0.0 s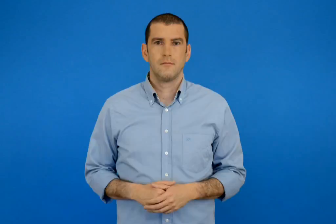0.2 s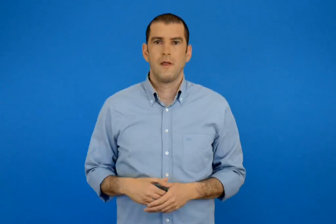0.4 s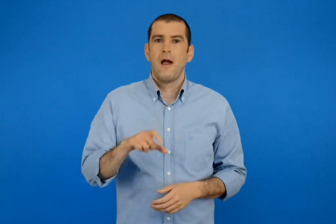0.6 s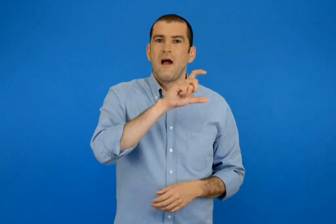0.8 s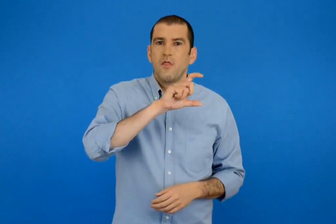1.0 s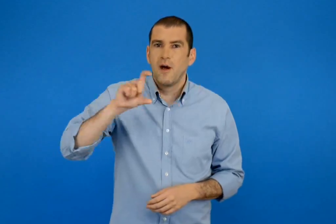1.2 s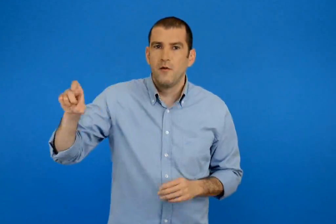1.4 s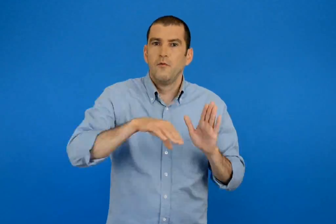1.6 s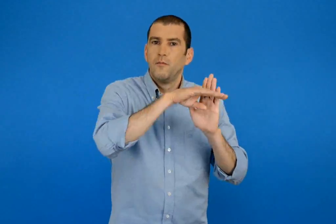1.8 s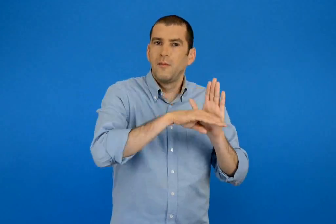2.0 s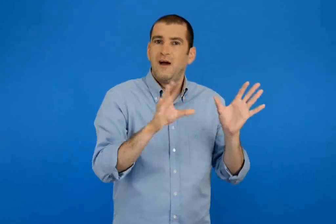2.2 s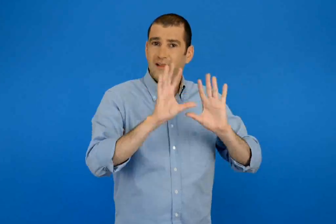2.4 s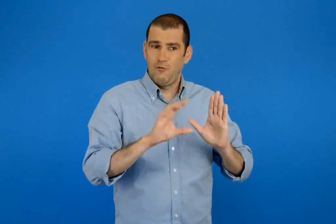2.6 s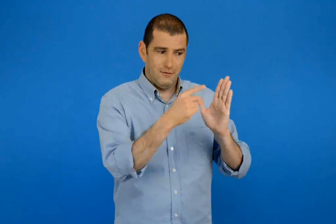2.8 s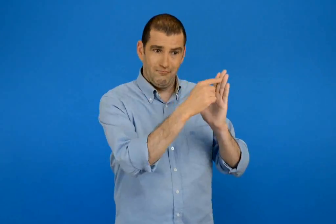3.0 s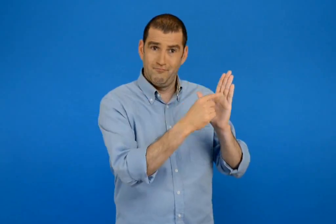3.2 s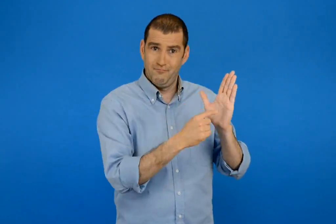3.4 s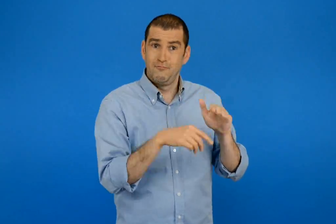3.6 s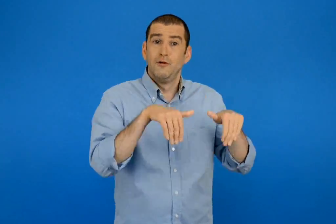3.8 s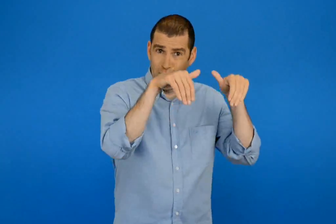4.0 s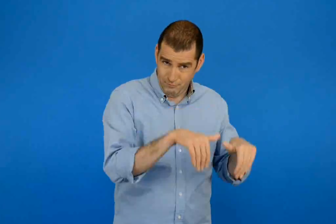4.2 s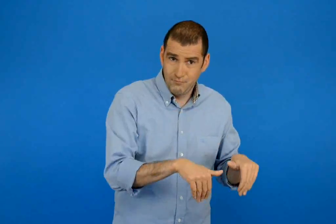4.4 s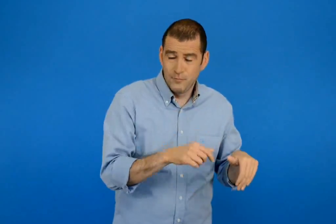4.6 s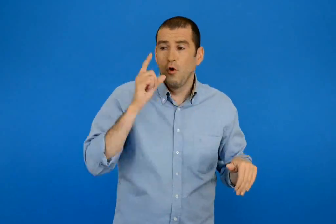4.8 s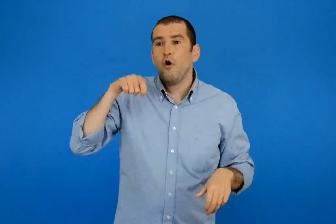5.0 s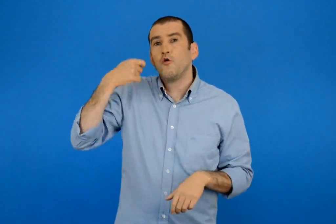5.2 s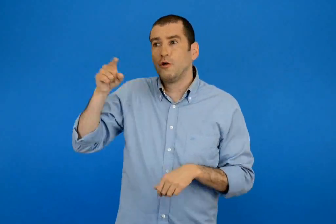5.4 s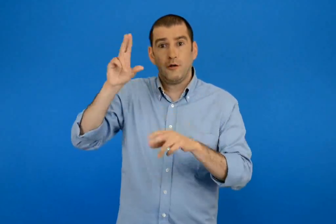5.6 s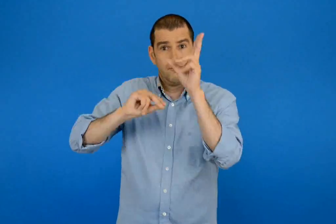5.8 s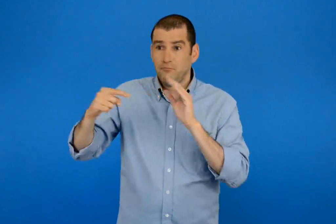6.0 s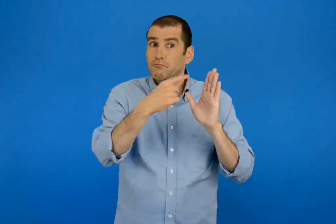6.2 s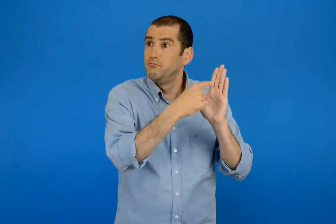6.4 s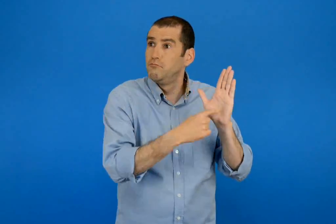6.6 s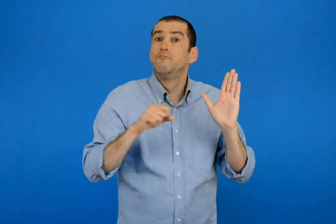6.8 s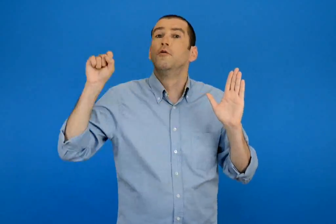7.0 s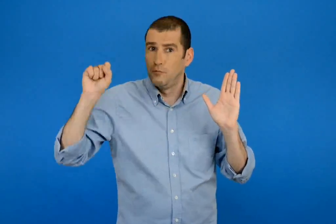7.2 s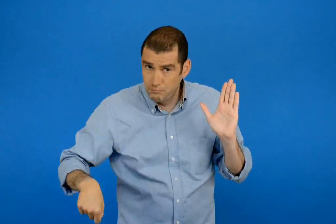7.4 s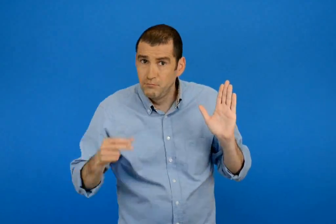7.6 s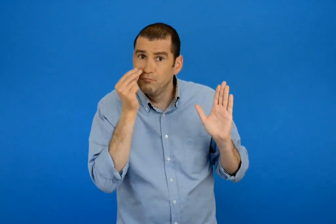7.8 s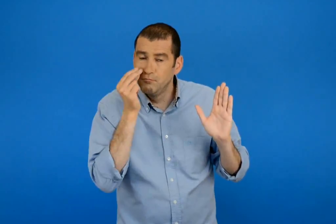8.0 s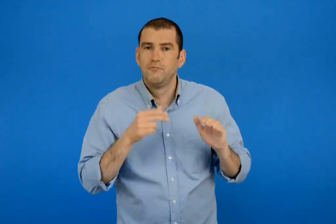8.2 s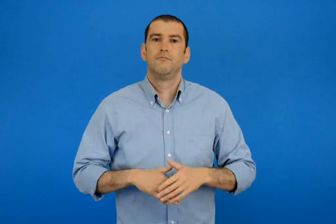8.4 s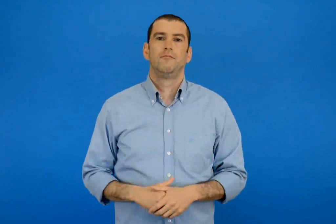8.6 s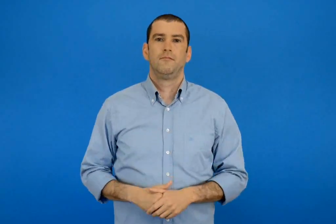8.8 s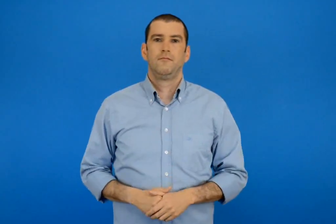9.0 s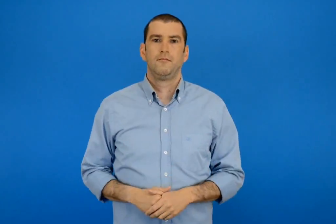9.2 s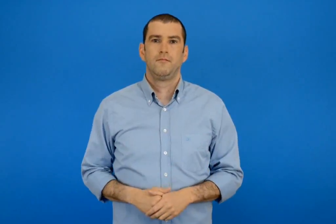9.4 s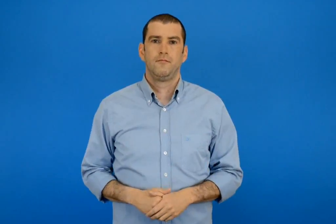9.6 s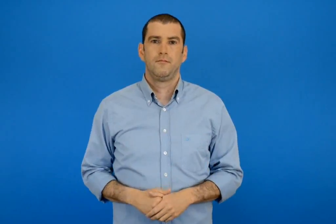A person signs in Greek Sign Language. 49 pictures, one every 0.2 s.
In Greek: συζήταγέ µε τους γονείς µας όσα βλέπουμε συμφωνούμε µαζί τους και ακολουθούμε εβδομαδιαίο προγραµµα τηλεθέασης
